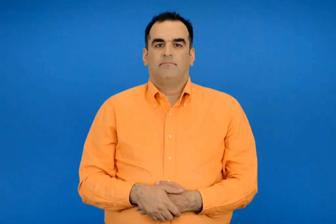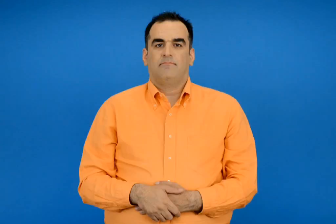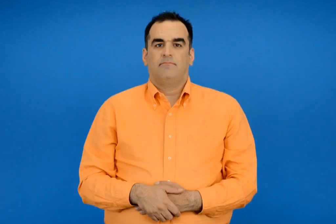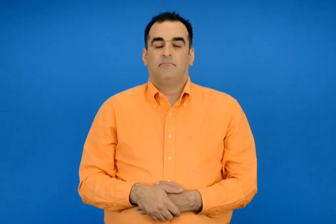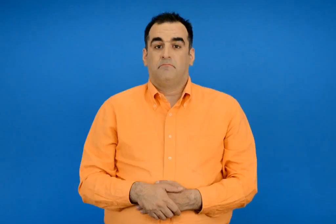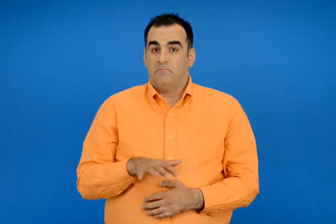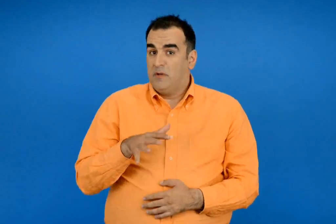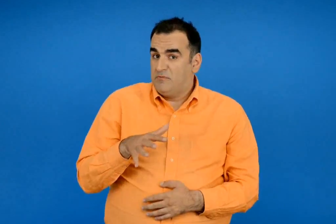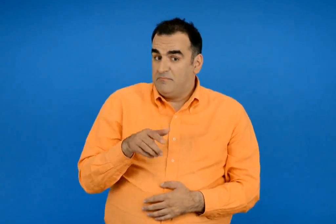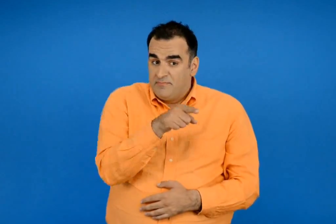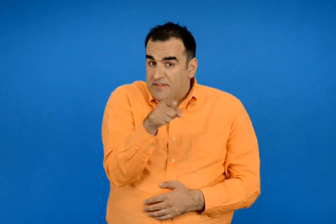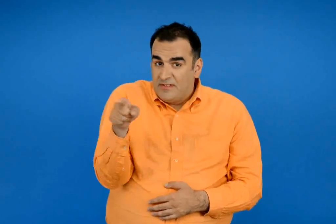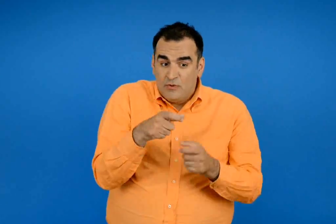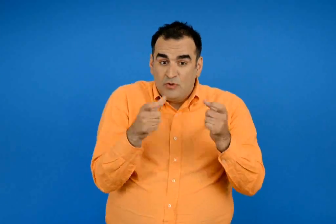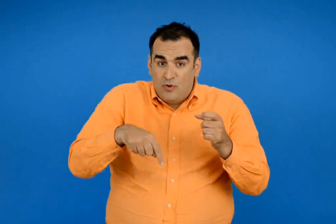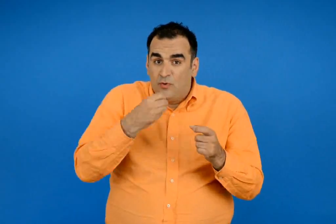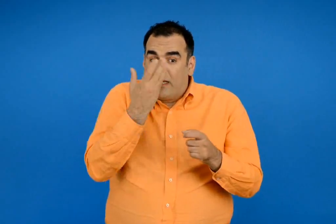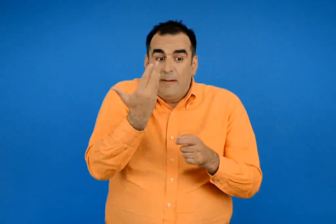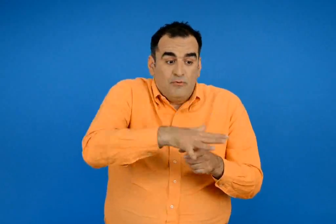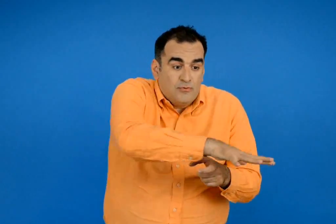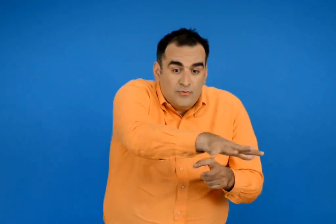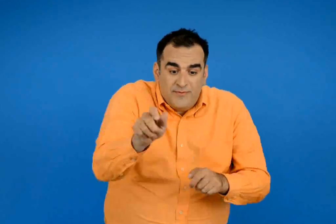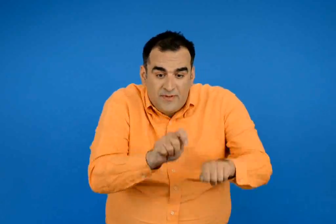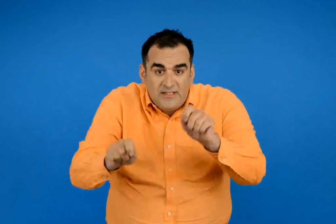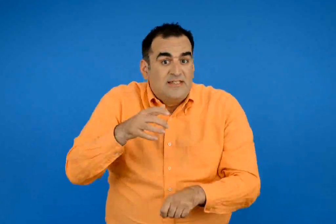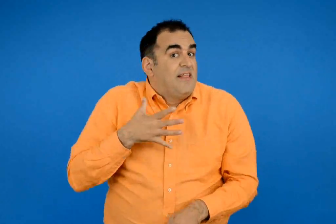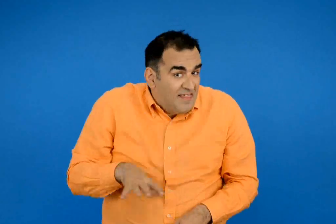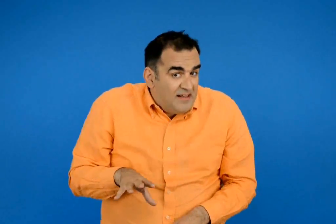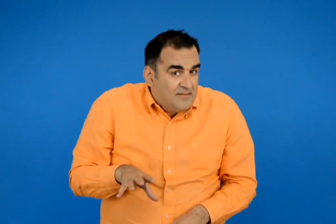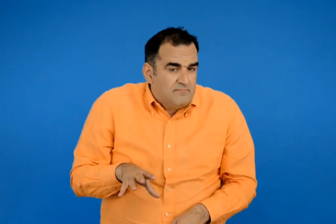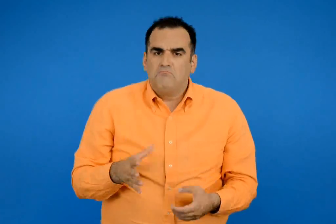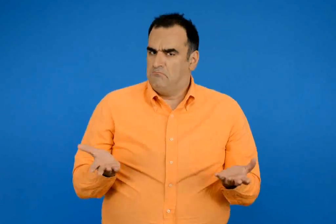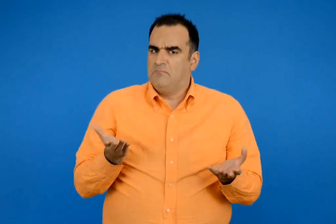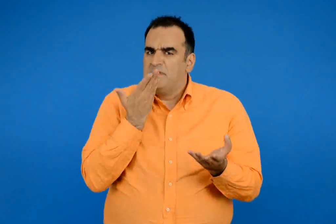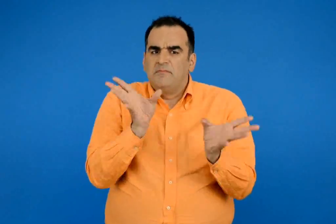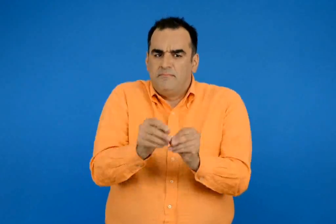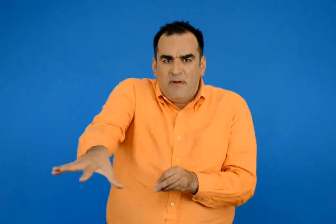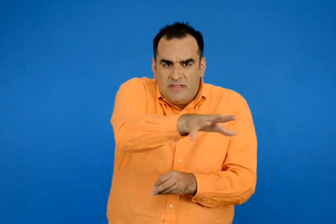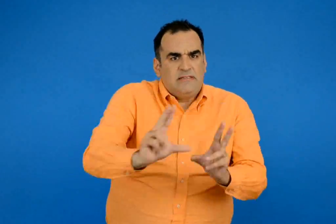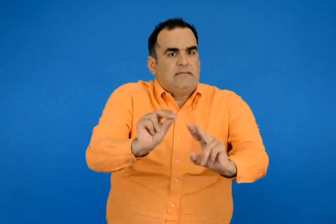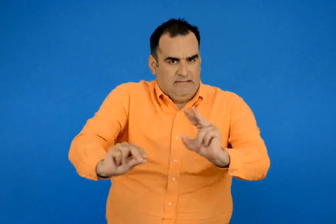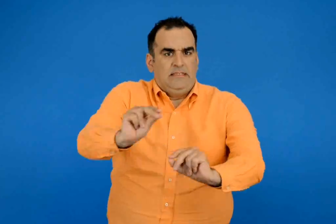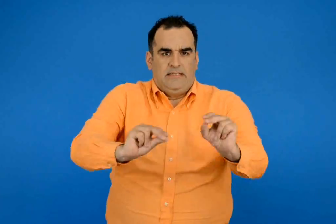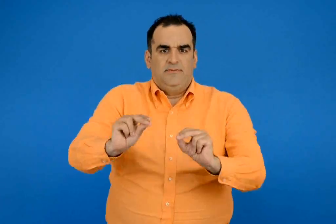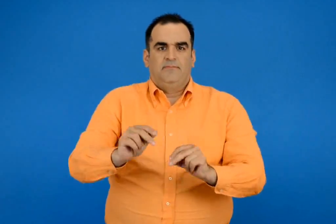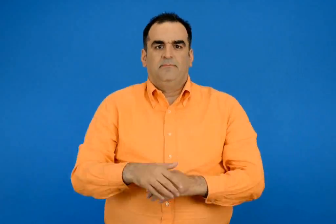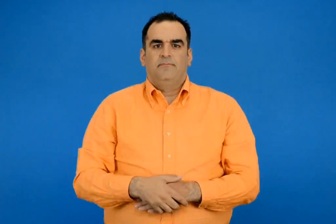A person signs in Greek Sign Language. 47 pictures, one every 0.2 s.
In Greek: μήπως θέλετε να φτιάξετε κι εσείς έναν κήπο στο σχολείο σας ; συζητήστε με τους συμμαθητές σας
